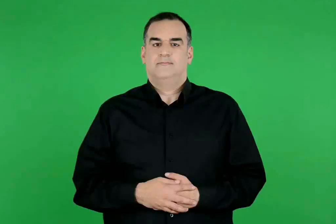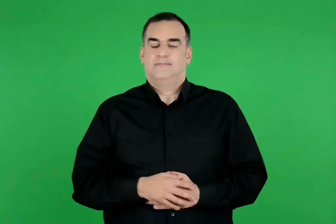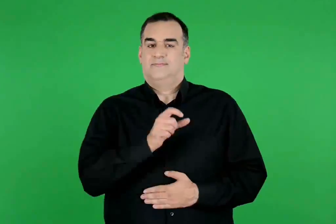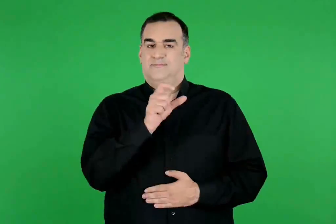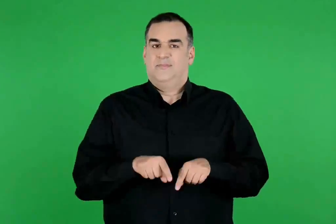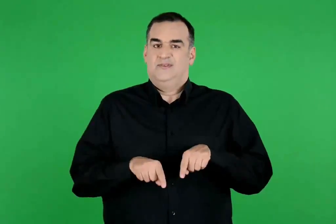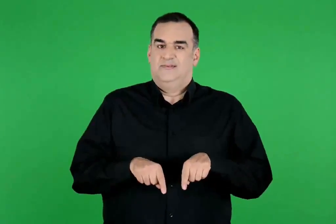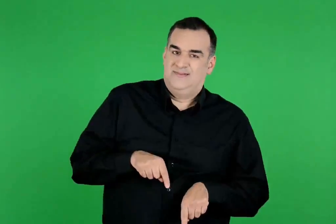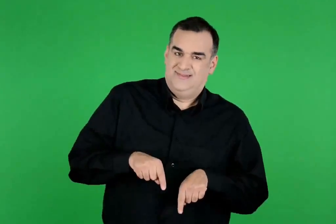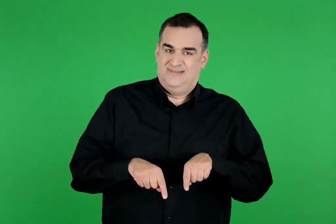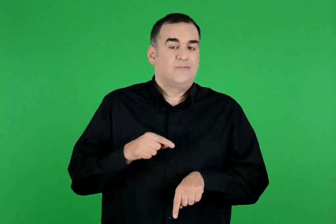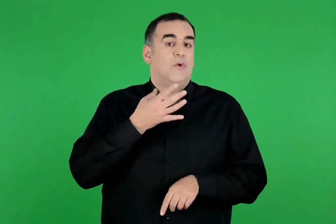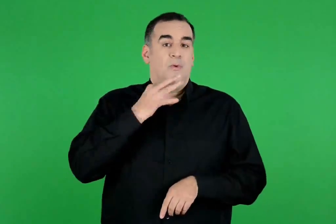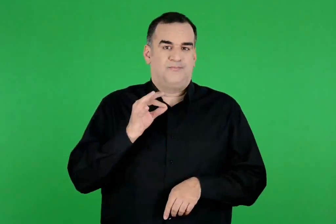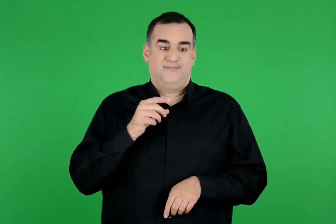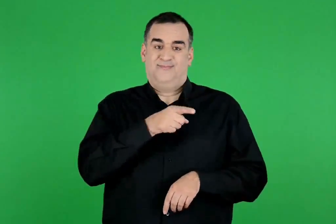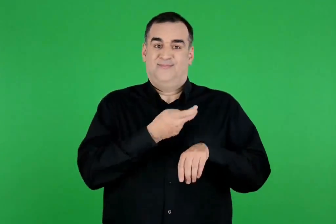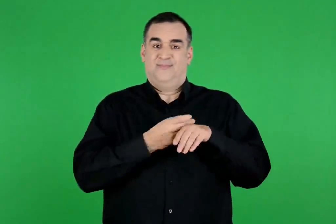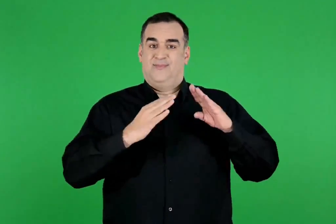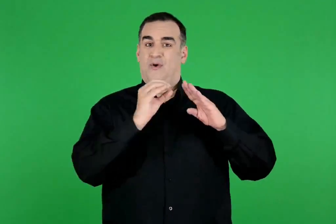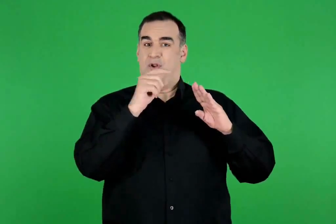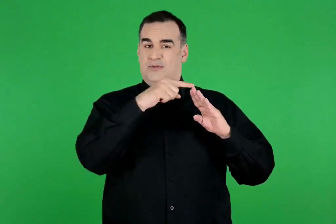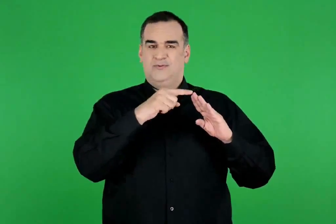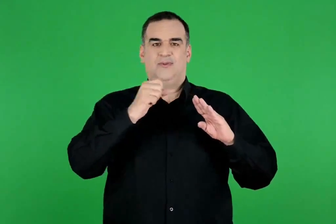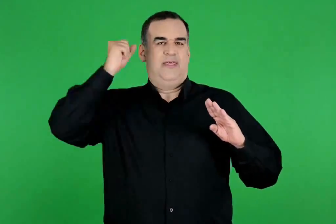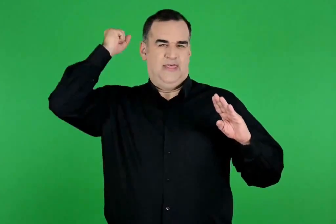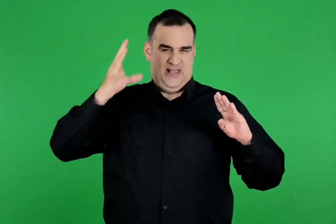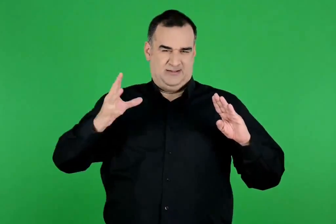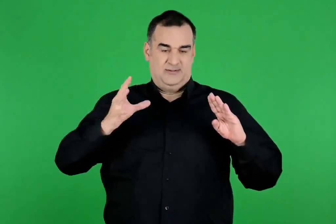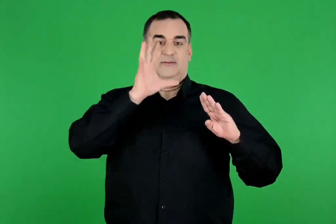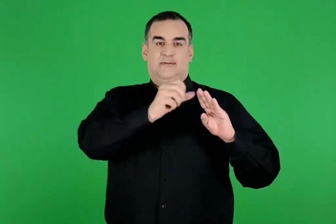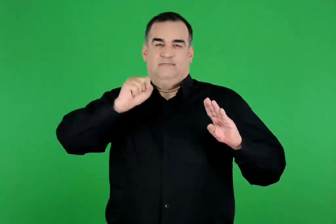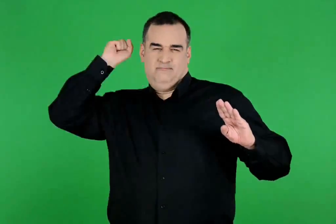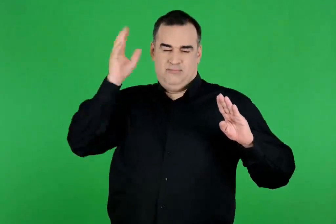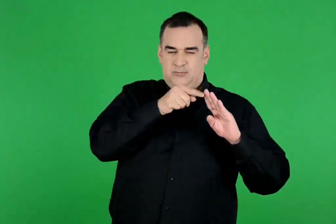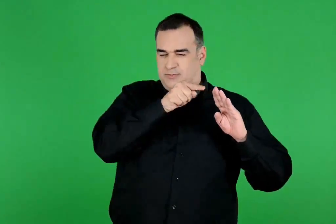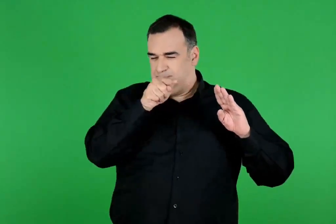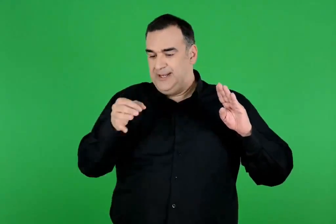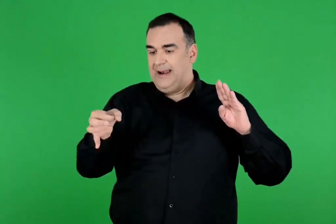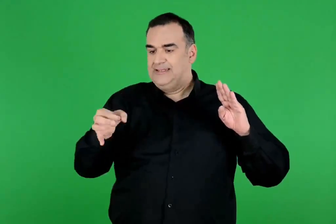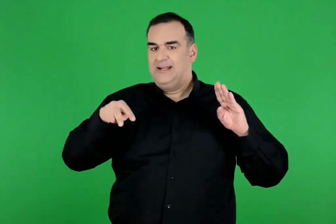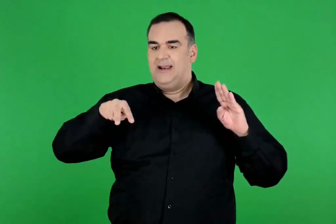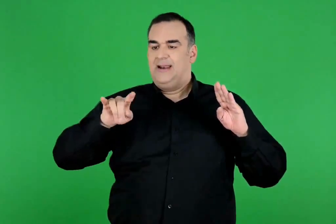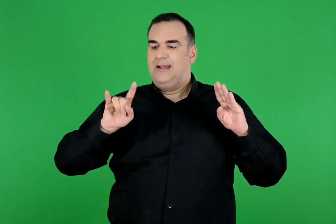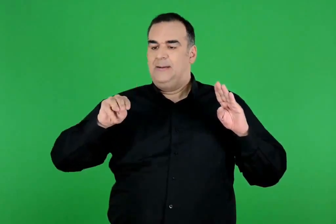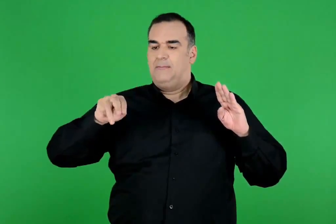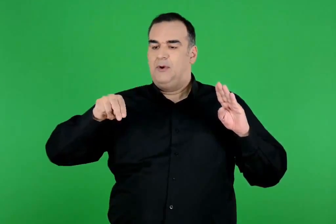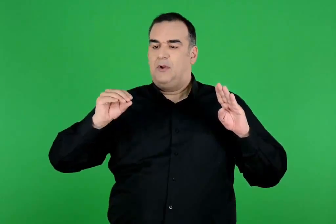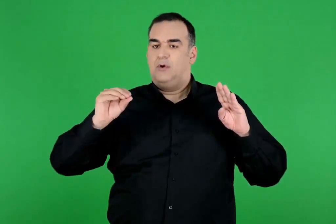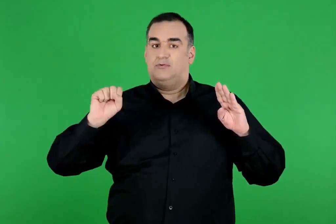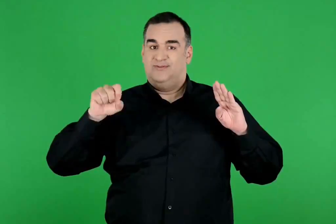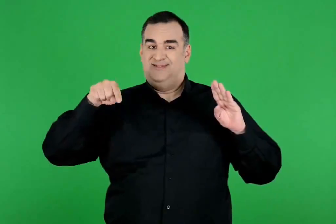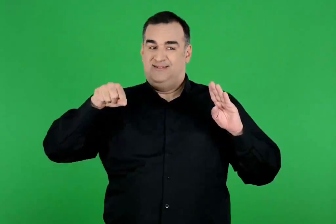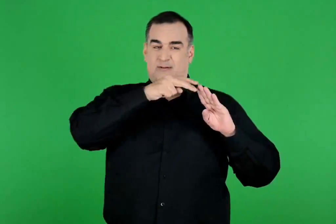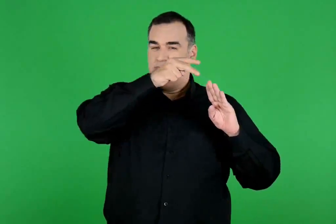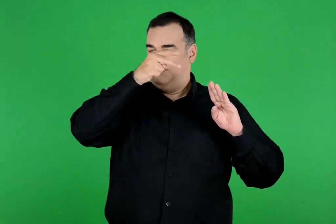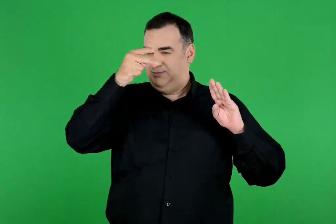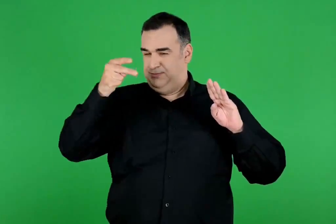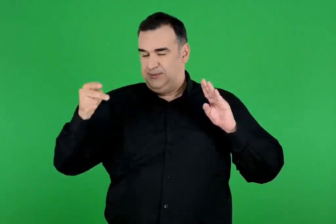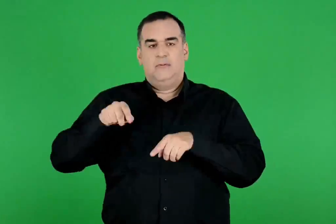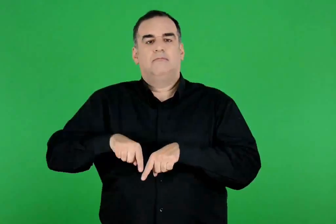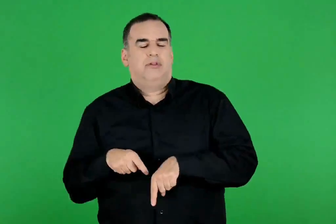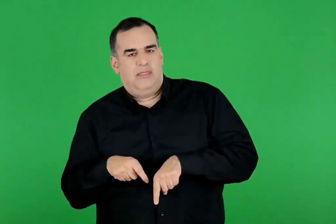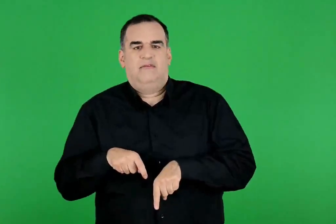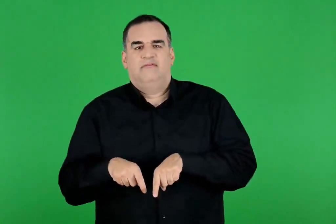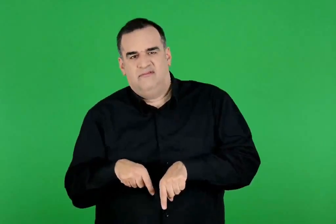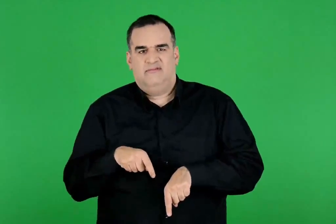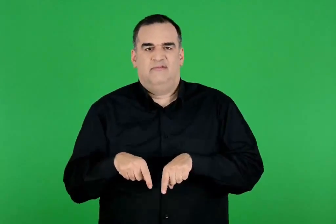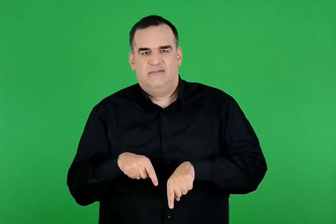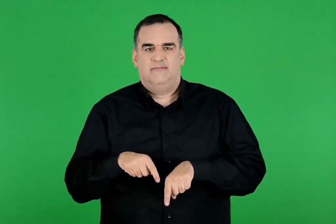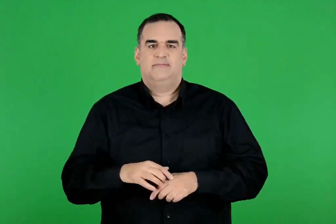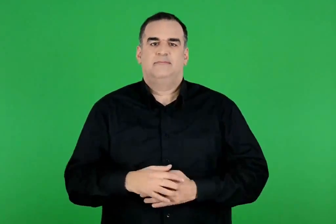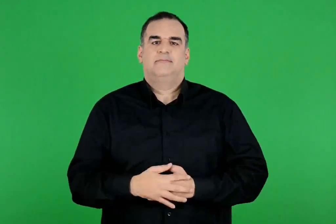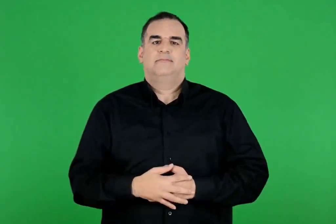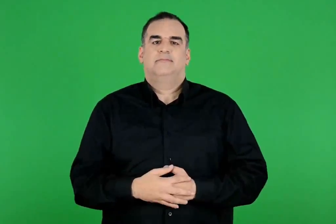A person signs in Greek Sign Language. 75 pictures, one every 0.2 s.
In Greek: ήταν κουτσός , γιατί κάποτε ο δίας θύμωσε και τον πέταξε από την κορφή του ολύμπου στη λήμνο κι έτσι χτύπησε το πόδι του
